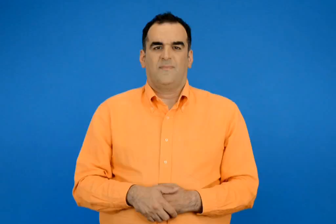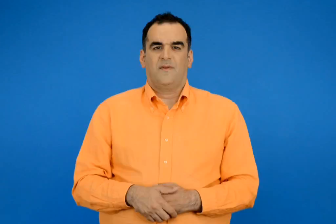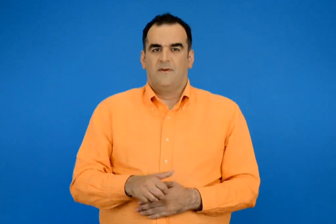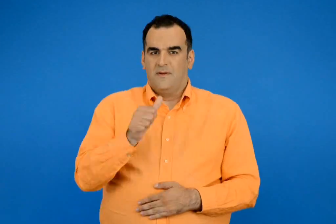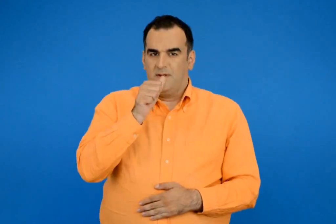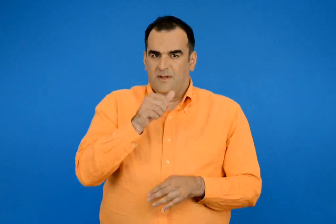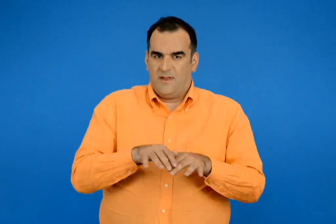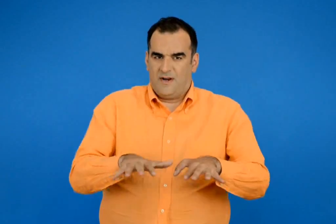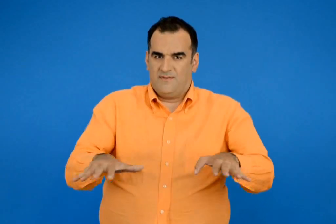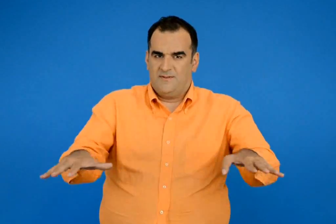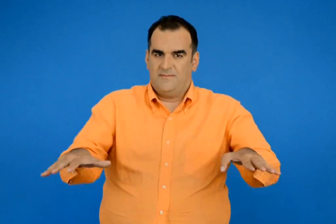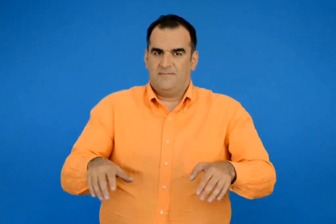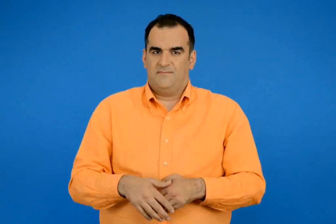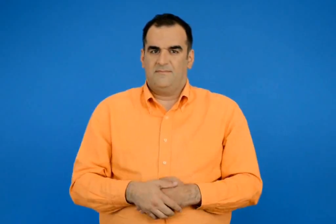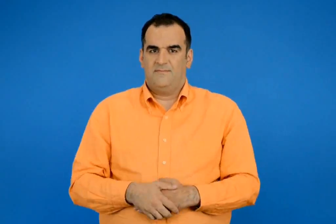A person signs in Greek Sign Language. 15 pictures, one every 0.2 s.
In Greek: ύδρευση
